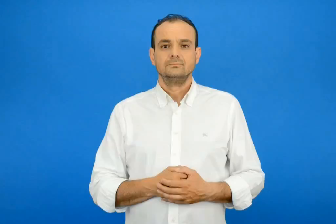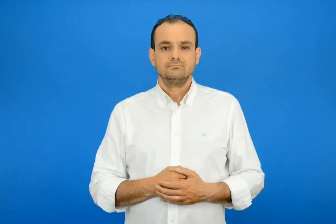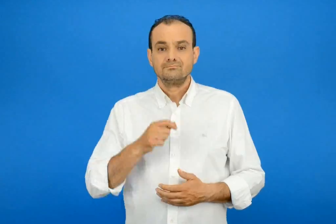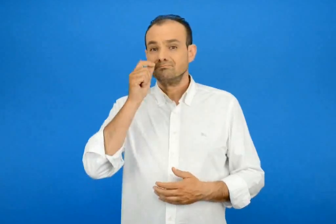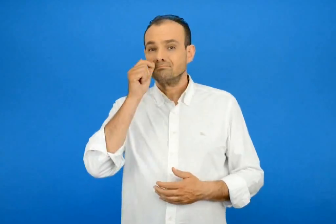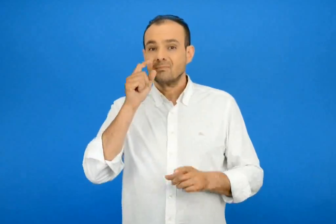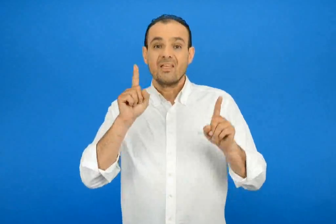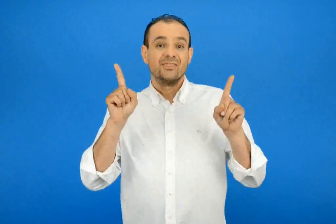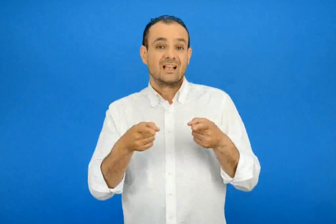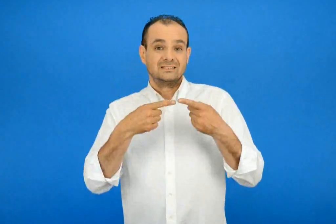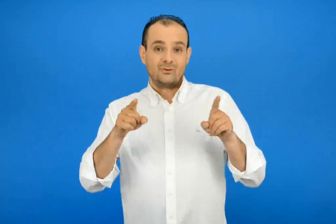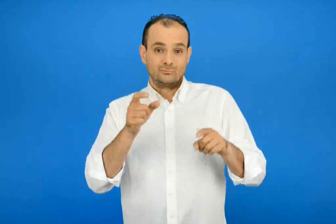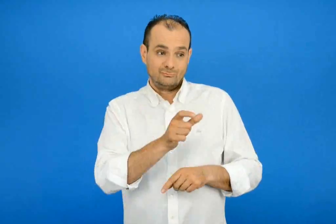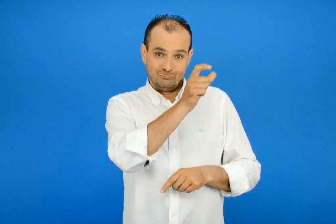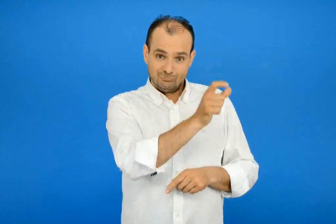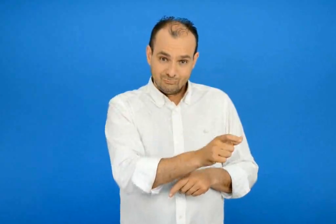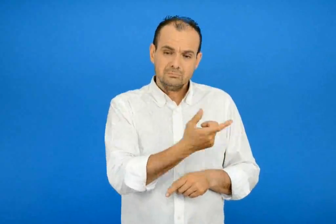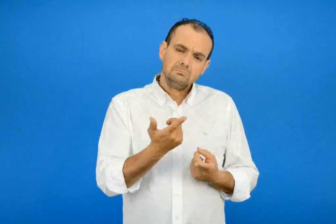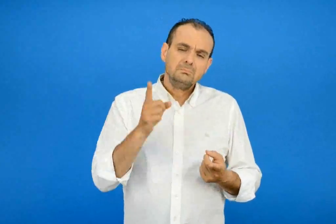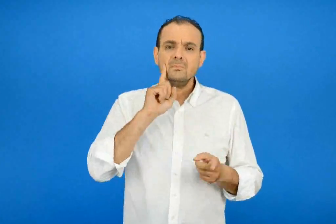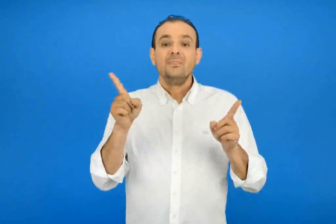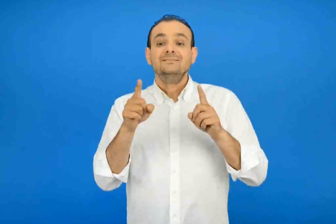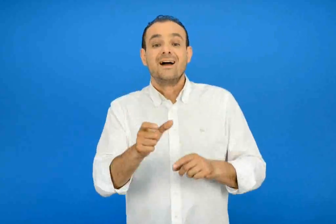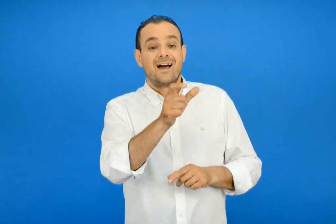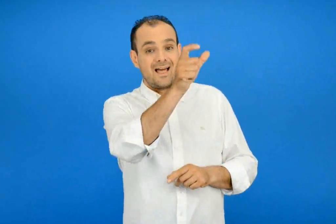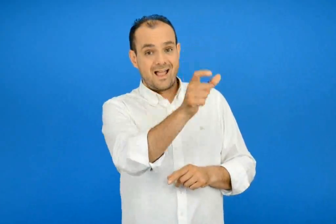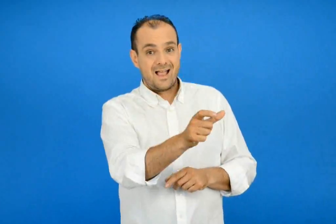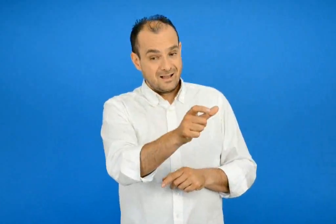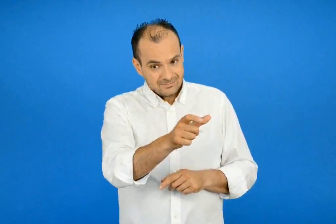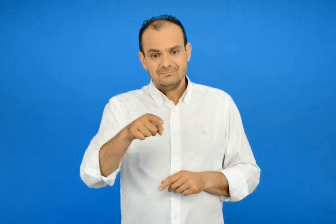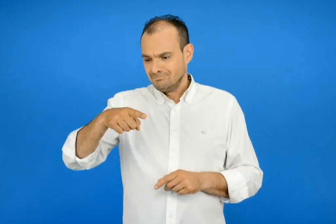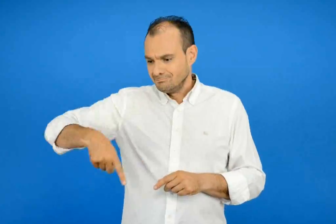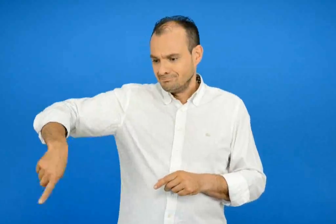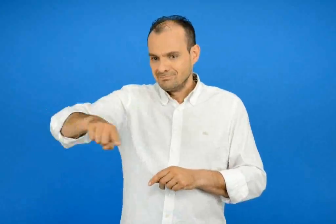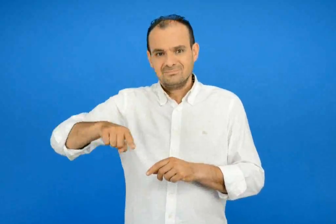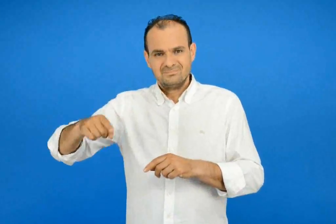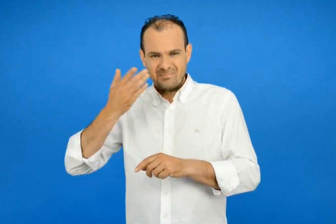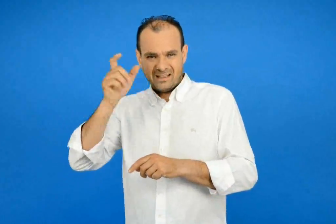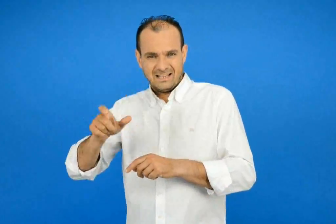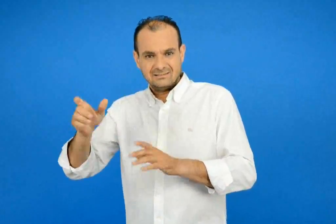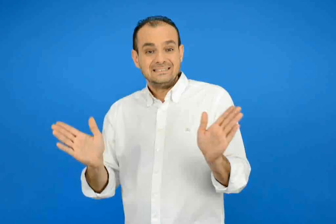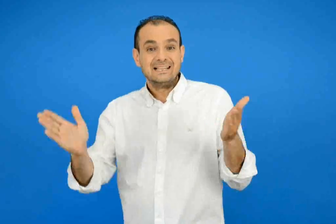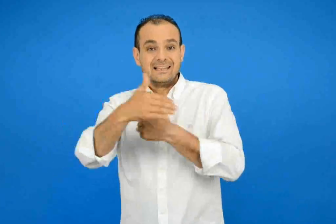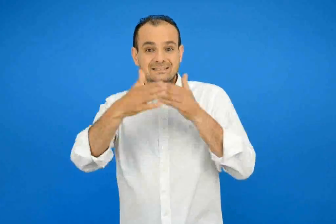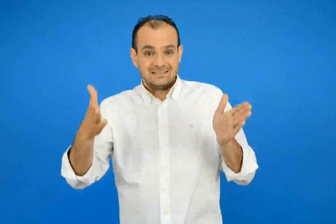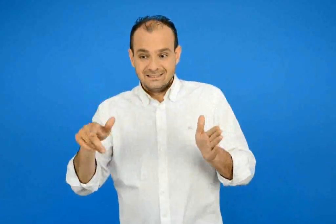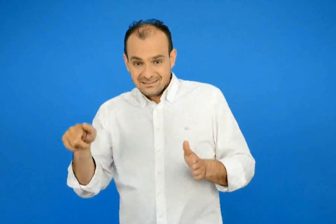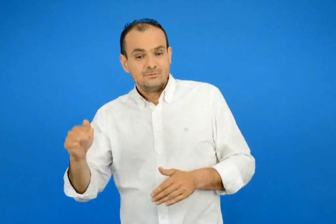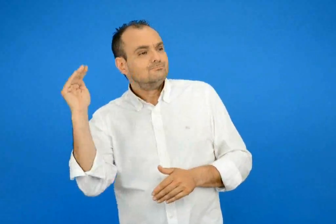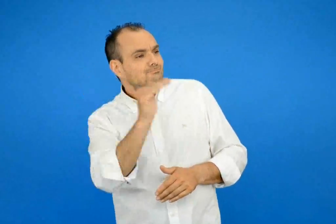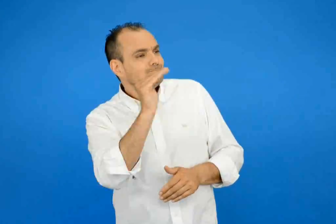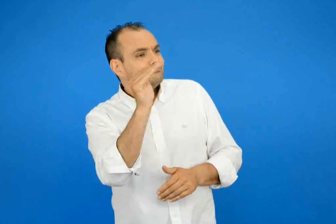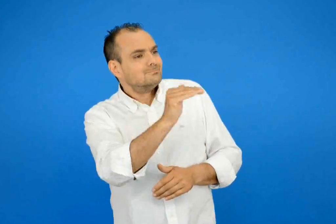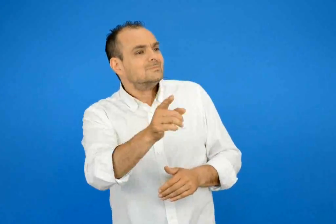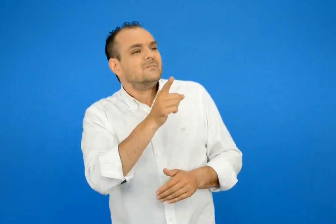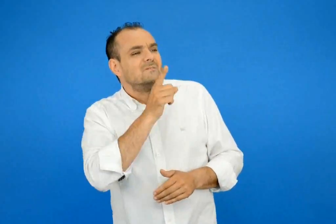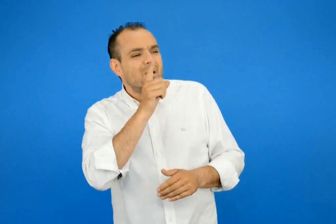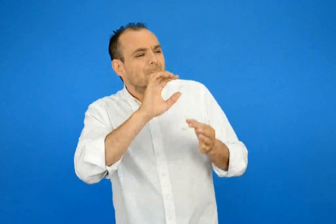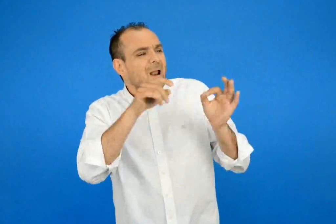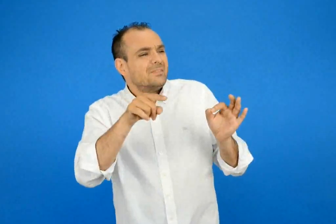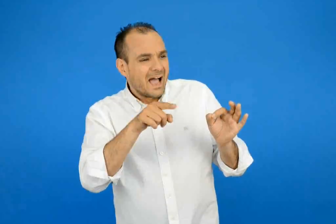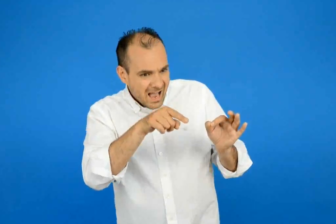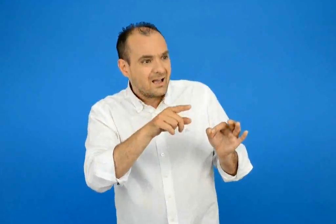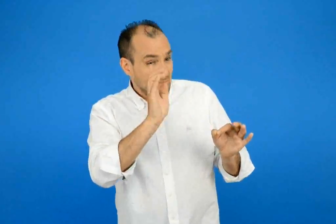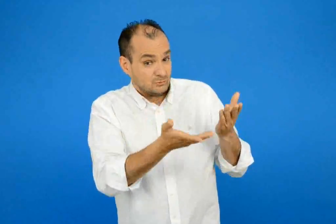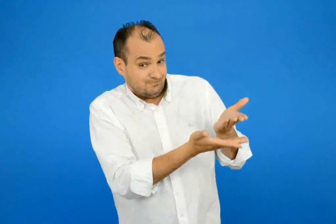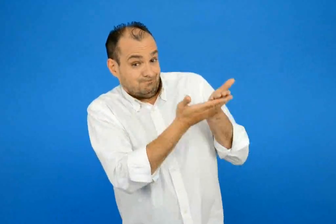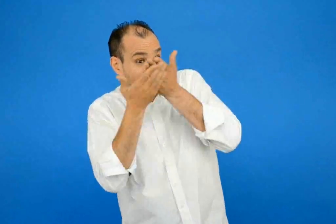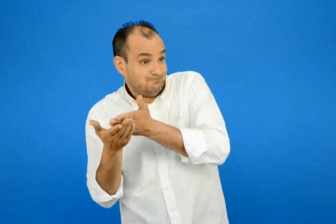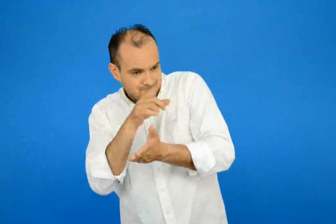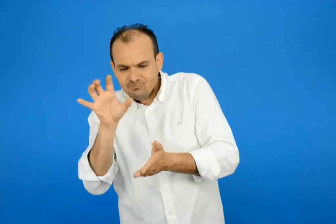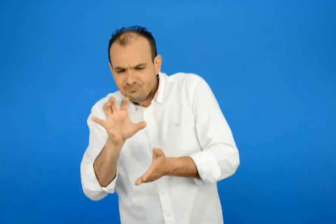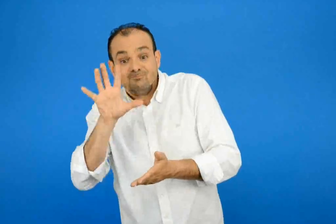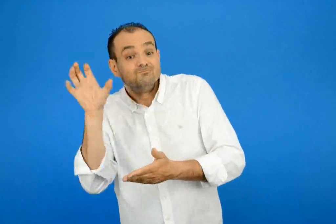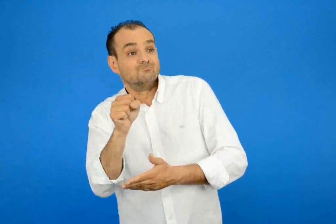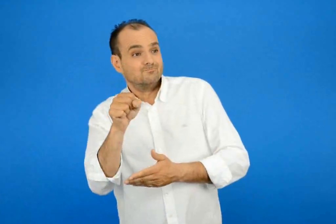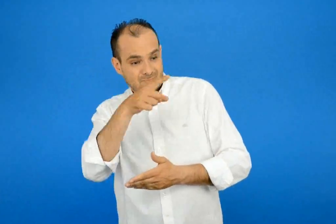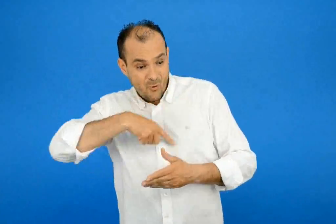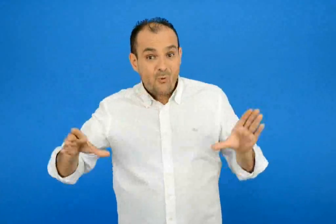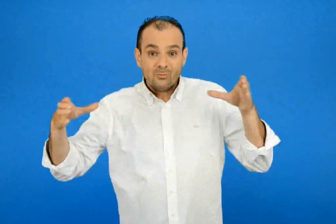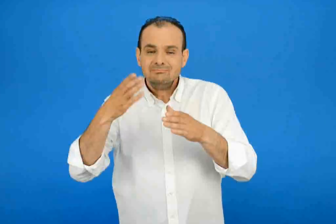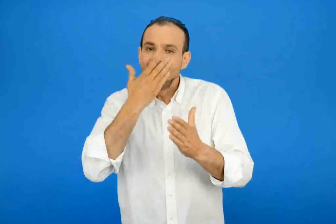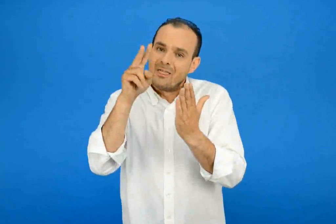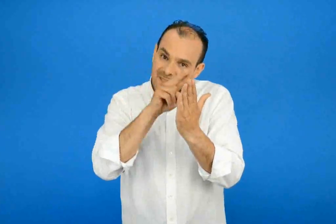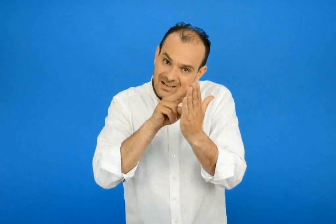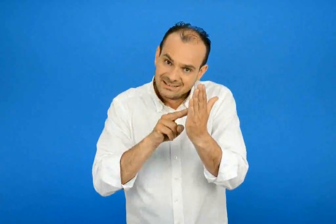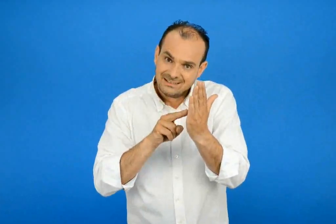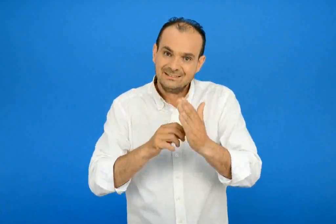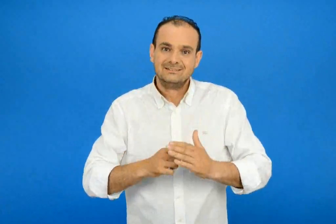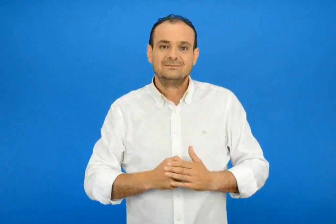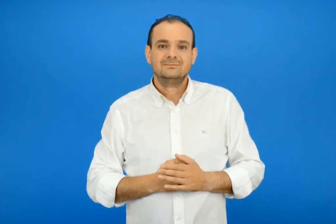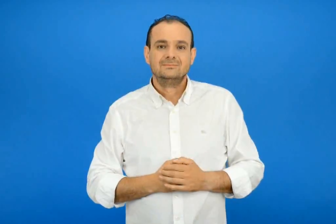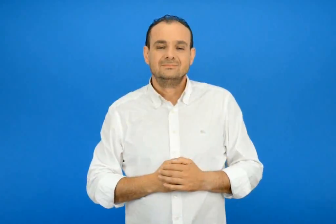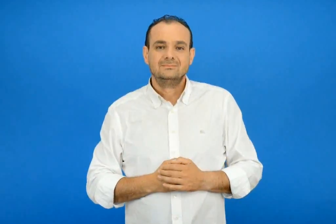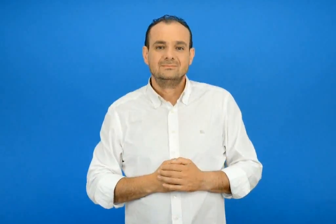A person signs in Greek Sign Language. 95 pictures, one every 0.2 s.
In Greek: ζητήστε από το δάσκαλο η τη δασκάλα σας να σας βοηθήσει να βρείτε τέτοια παραμυθία και διαβάστε τα μαζί στην τάξη
